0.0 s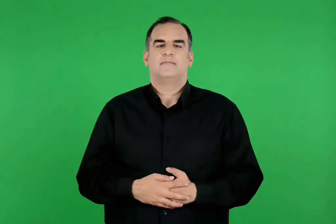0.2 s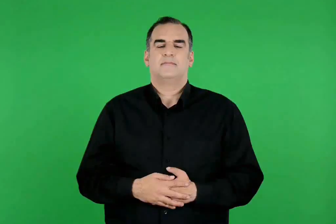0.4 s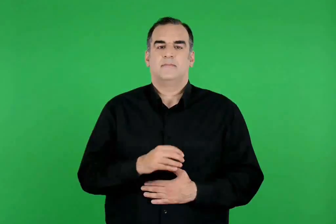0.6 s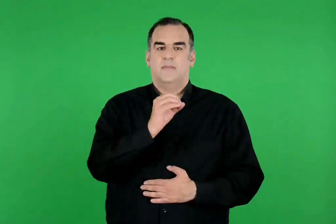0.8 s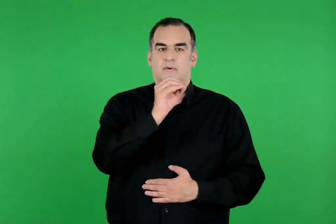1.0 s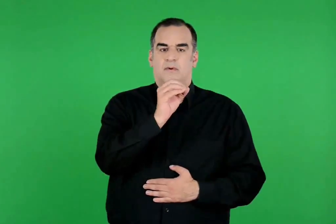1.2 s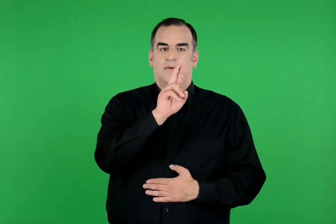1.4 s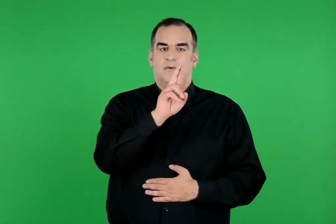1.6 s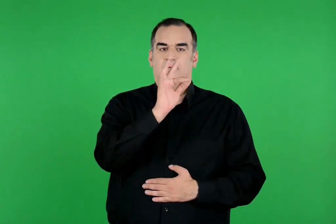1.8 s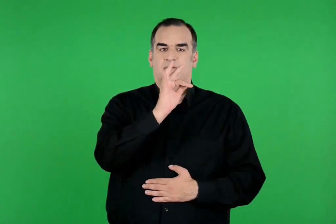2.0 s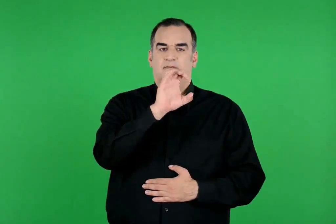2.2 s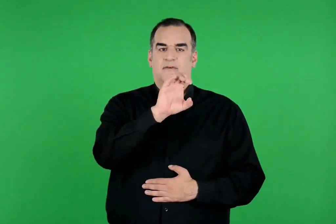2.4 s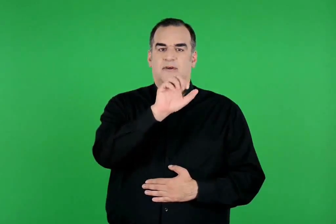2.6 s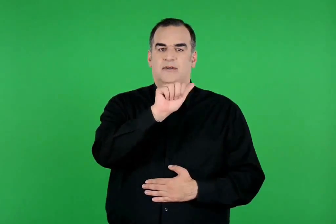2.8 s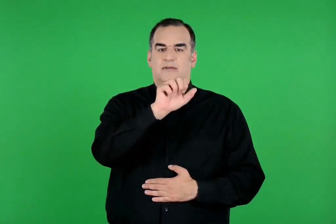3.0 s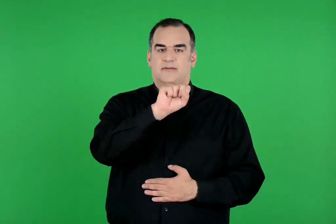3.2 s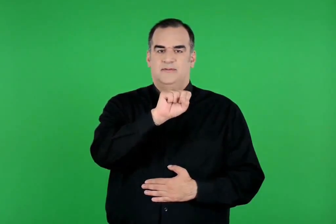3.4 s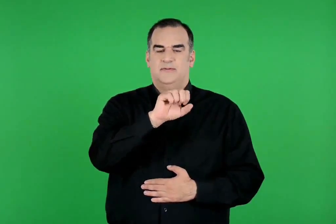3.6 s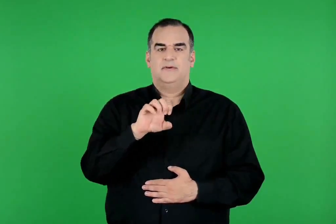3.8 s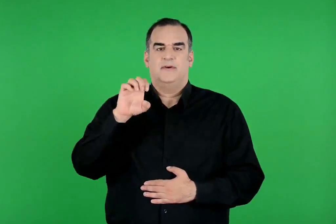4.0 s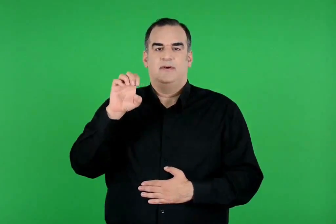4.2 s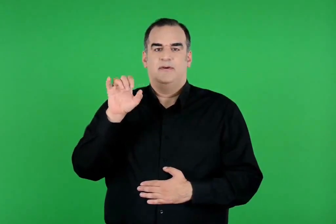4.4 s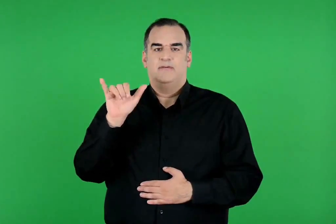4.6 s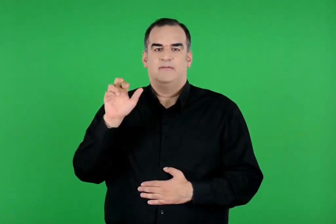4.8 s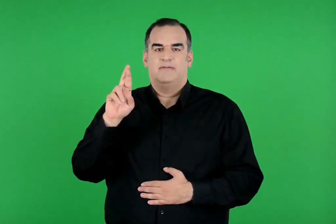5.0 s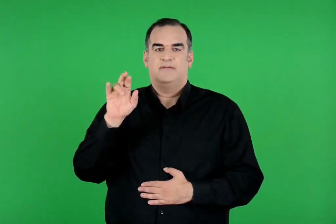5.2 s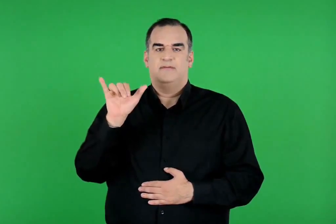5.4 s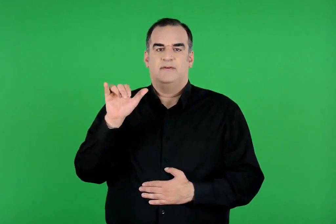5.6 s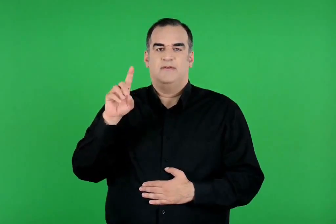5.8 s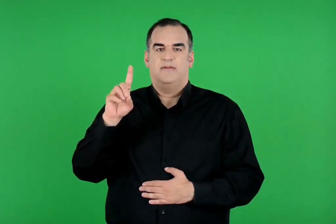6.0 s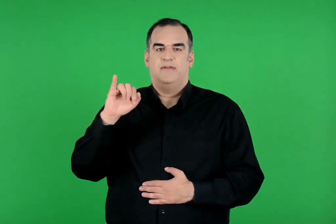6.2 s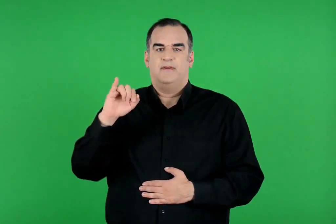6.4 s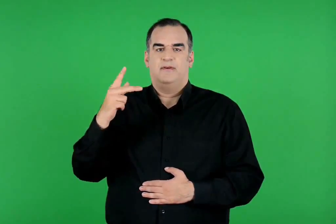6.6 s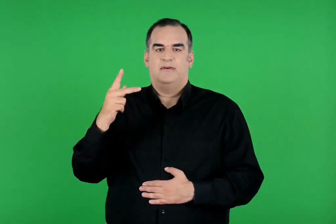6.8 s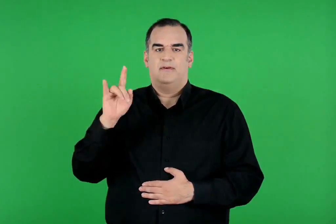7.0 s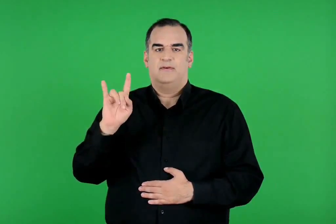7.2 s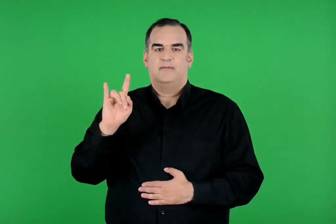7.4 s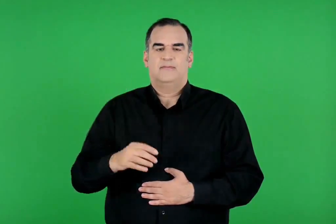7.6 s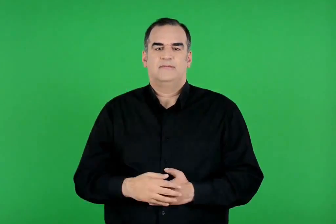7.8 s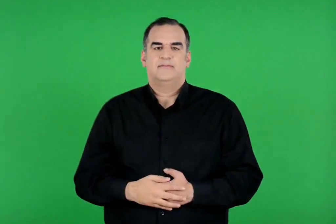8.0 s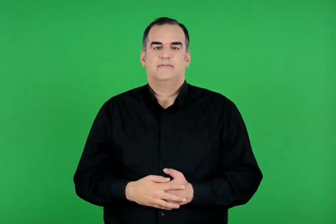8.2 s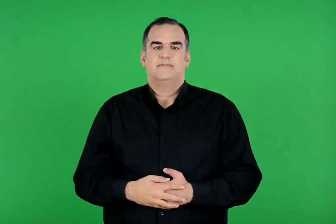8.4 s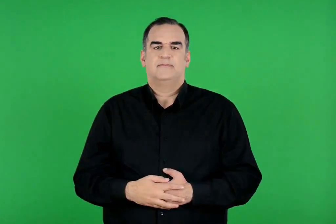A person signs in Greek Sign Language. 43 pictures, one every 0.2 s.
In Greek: ορφέας και ευρυδίκη
